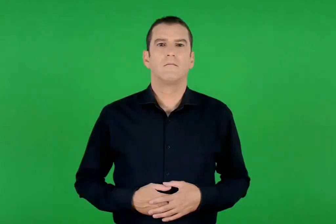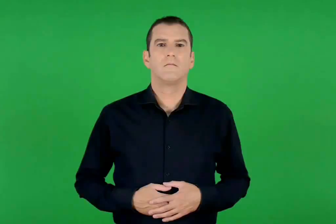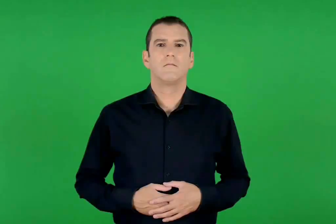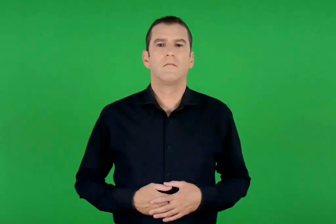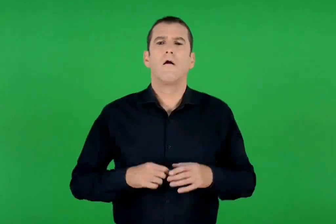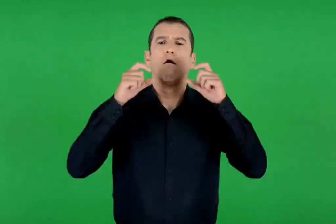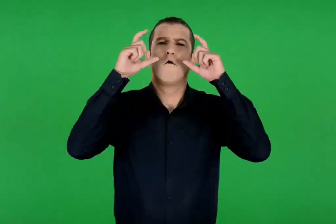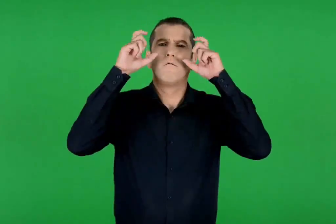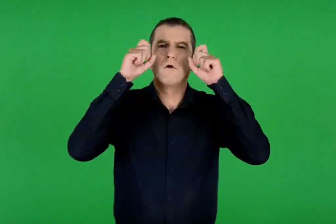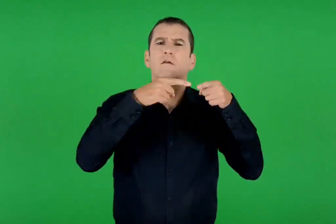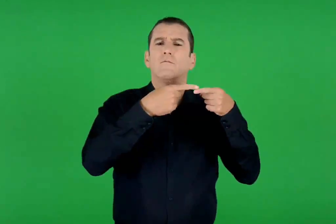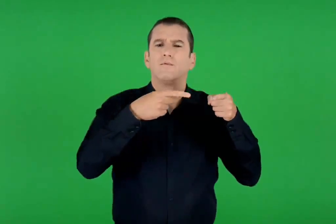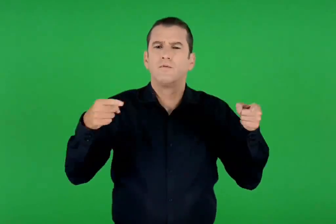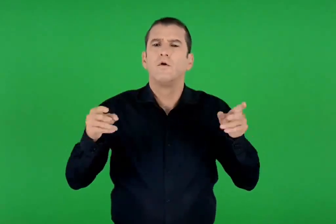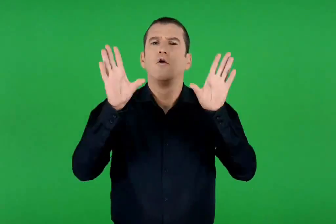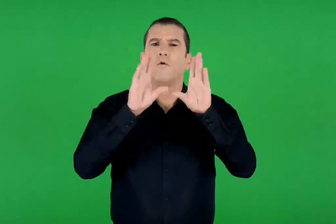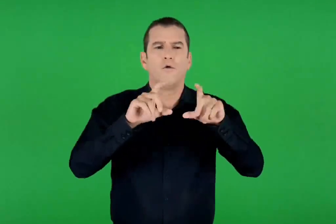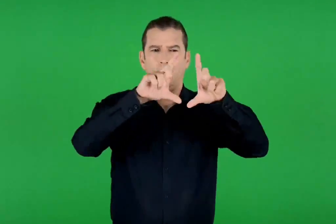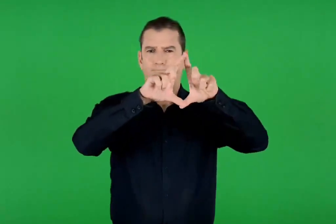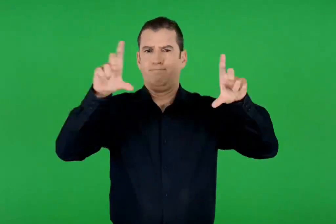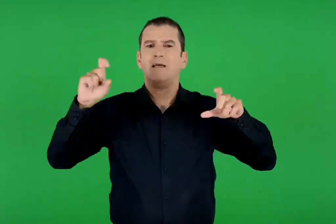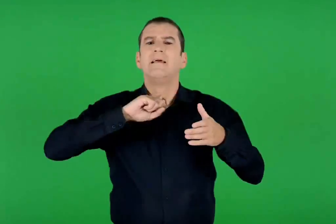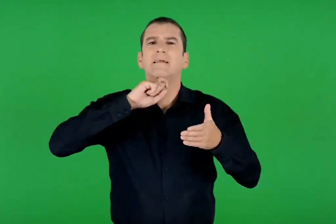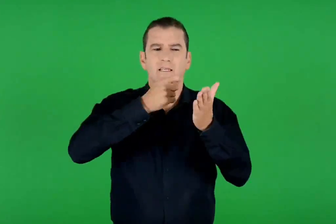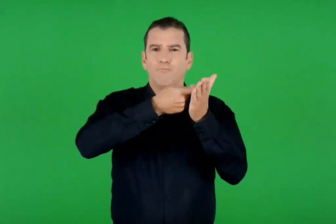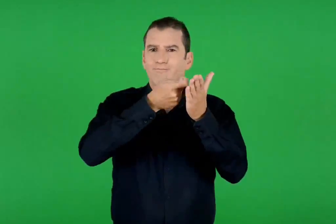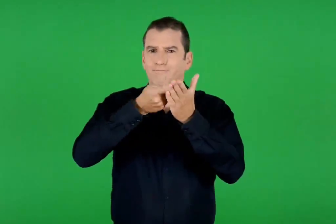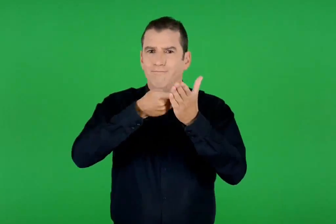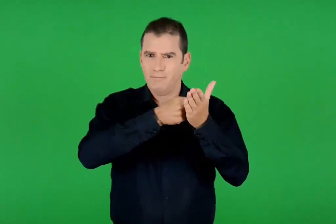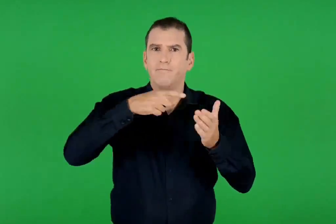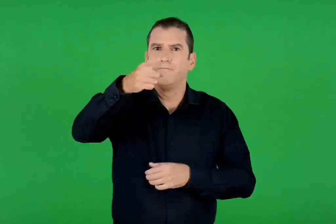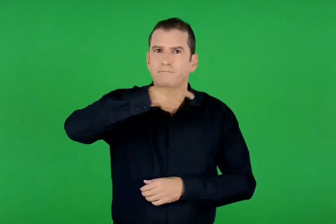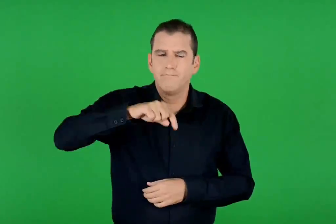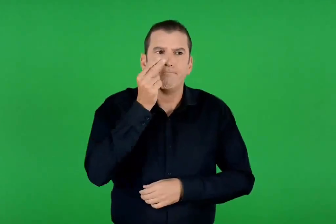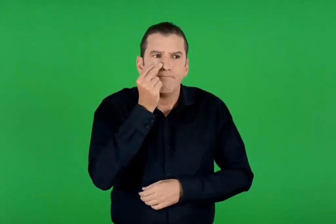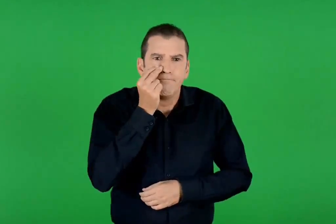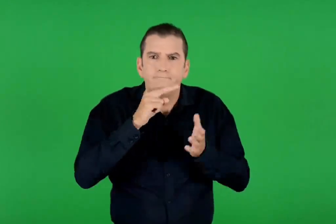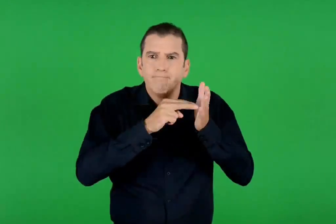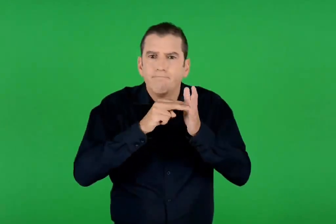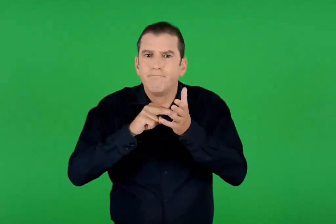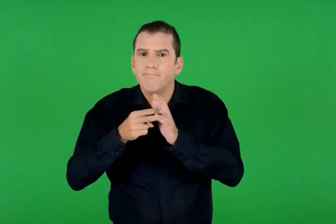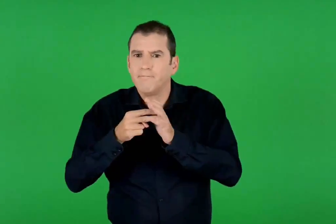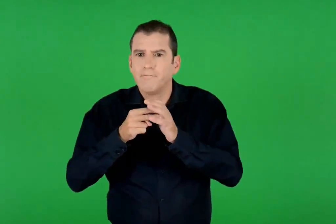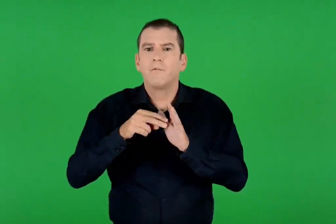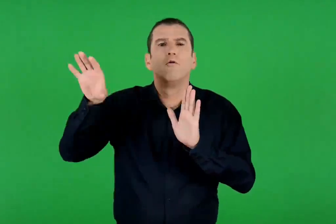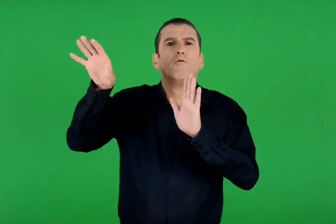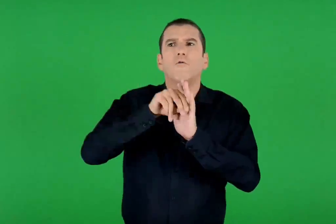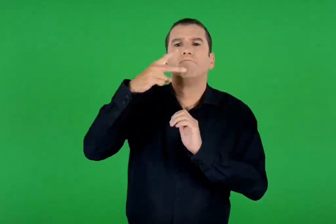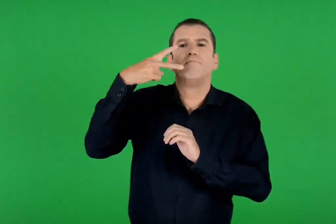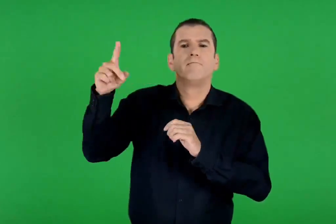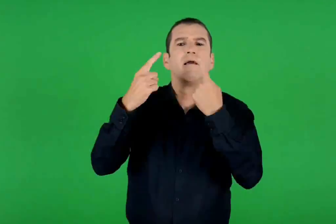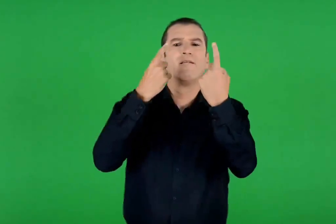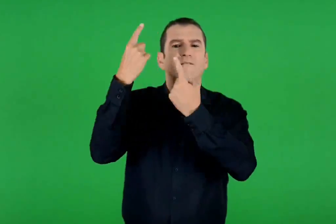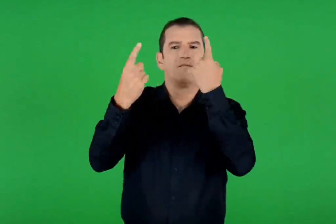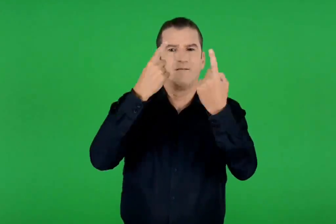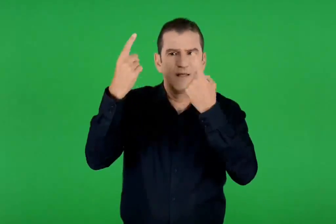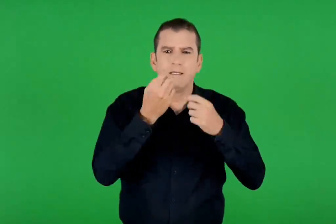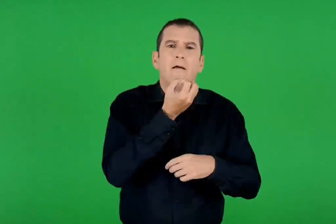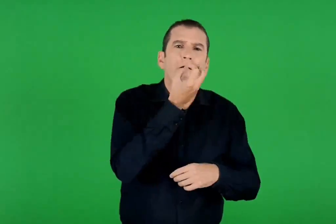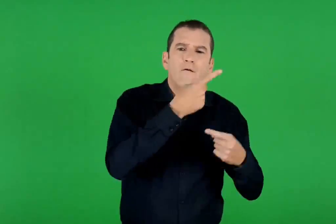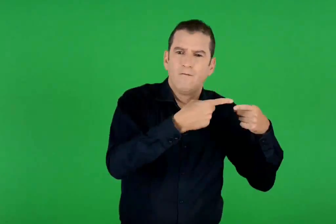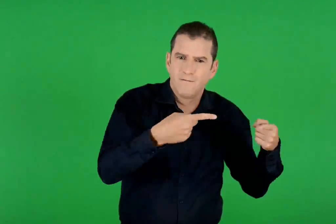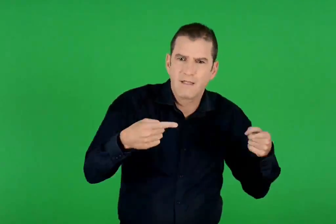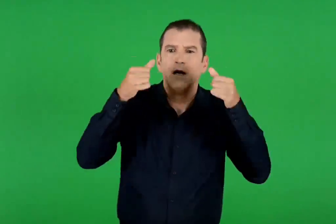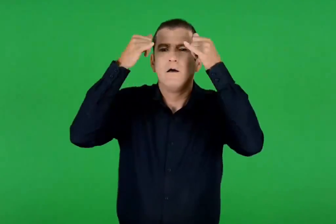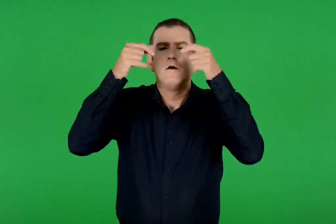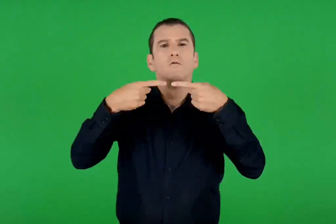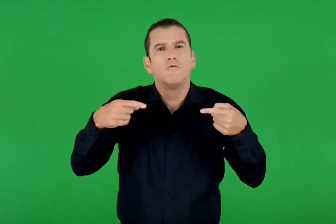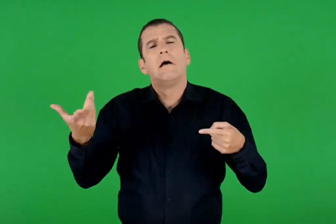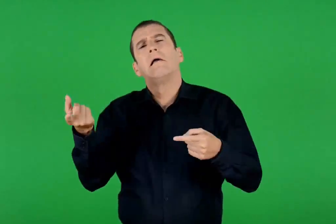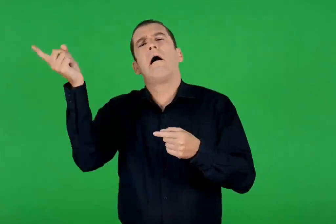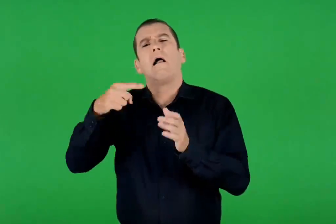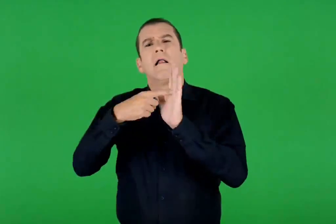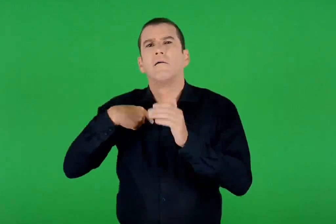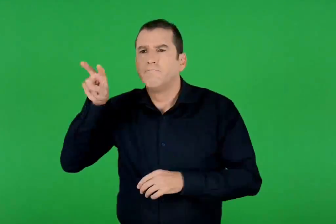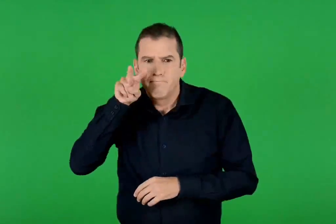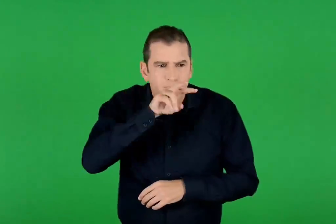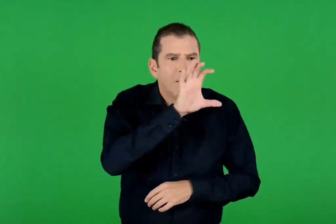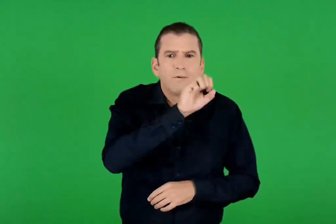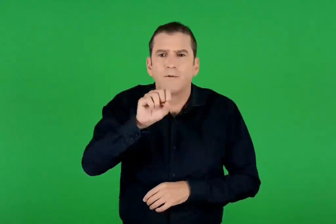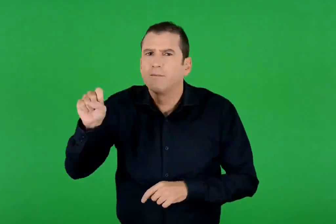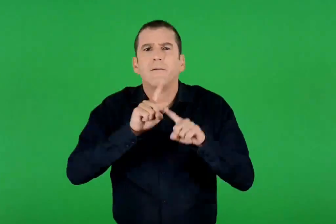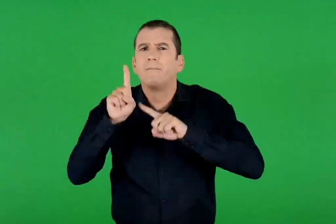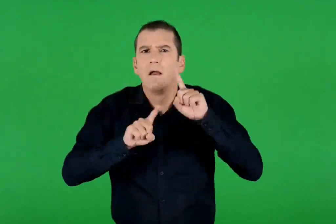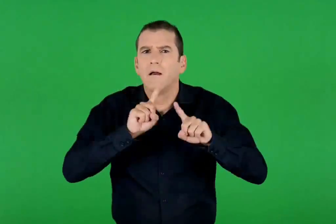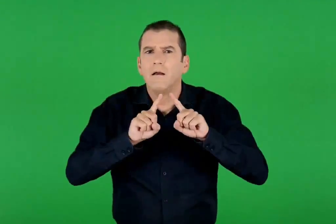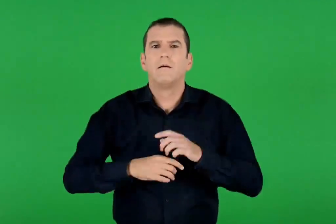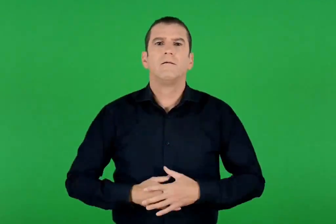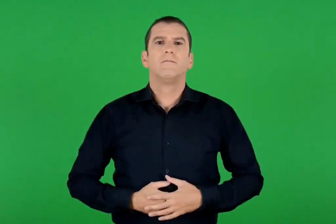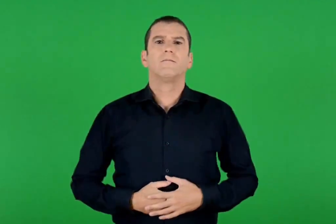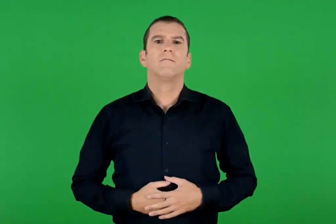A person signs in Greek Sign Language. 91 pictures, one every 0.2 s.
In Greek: παρατηρούμε προσεκτικά τις φωτογραφίες από διάφορα ξυλόγλυπτα τέμπλα. ποια στολίδια από τη φύση φυτά και ζώα ή άλλες παραστάσεις διακρίνουμε ;
